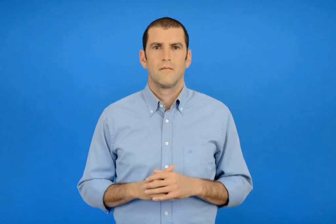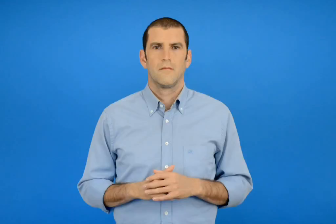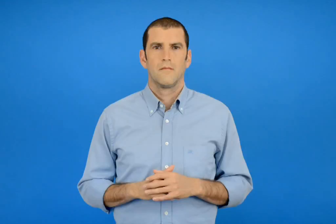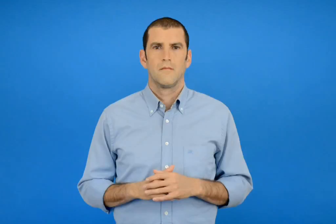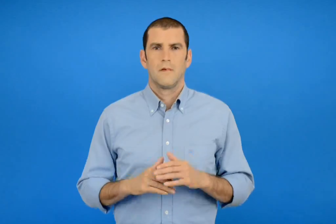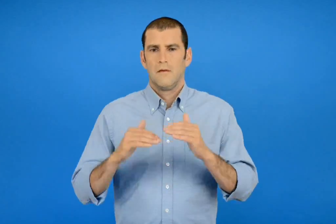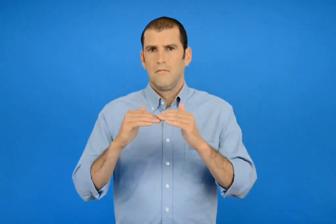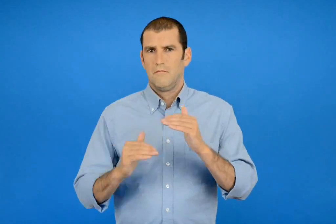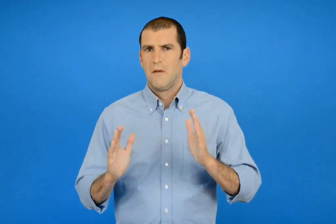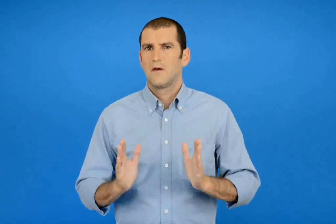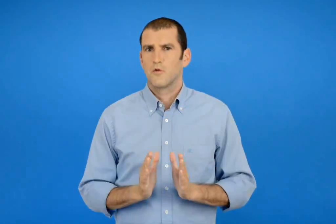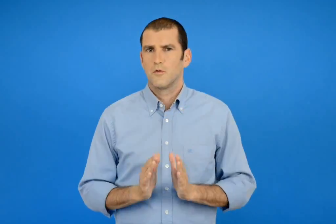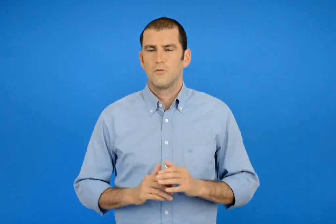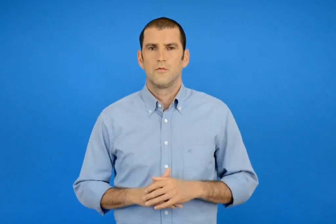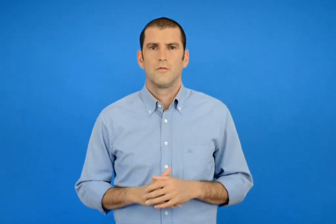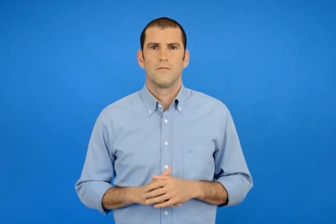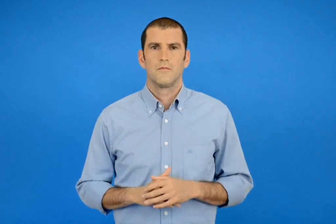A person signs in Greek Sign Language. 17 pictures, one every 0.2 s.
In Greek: ο μικρότερος ;
